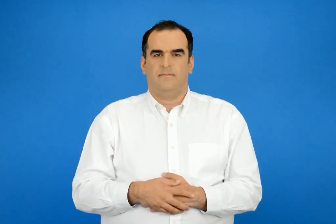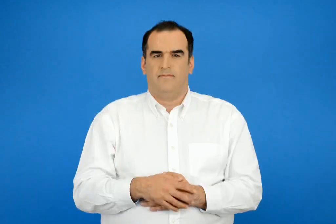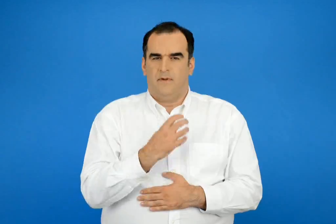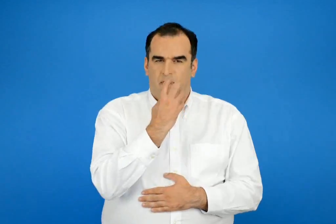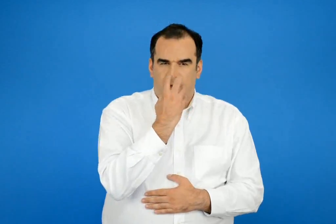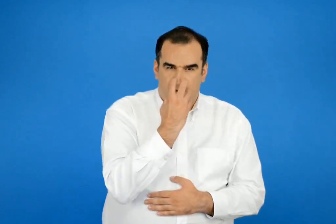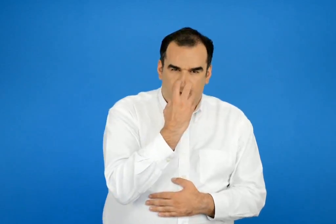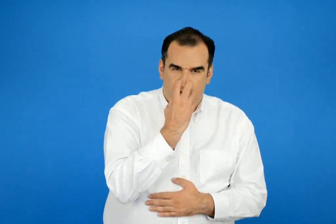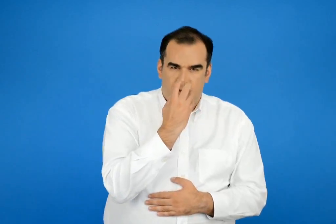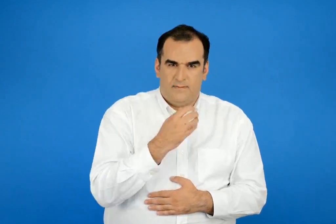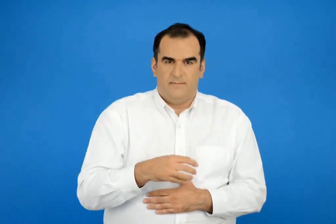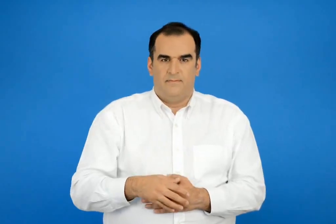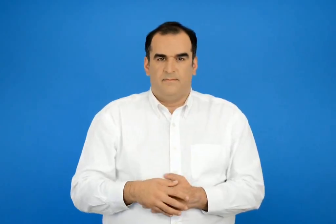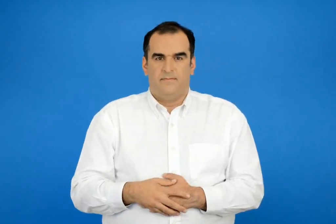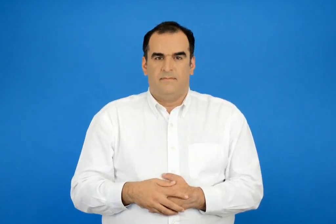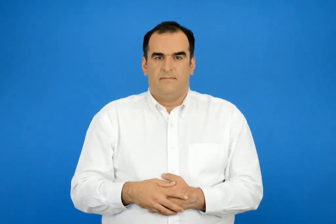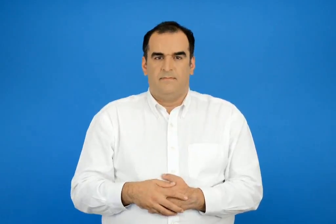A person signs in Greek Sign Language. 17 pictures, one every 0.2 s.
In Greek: ζεστός
